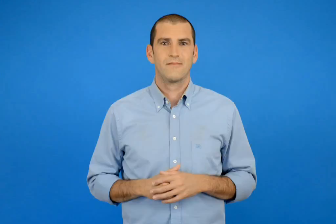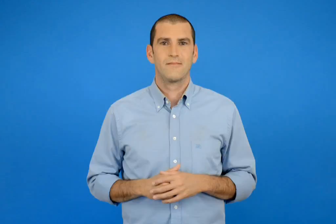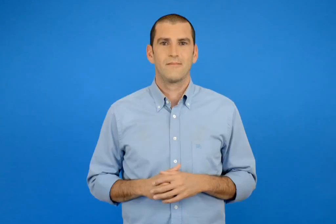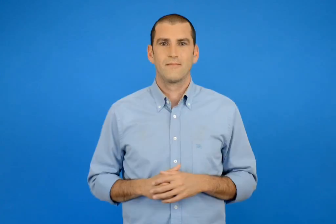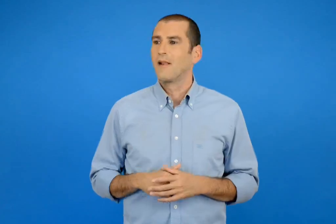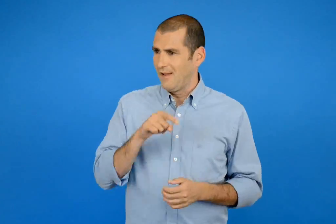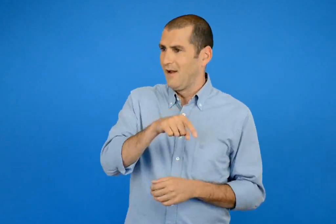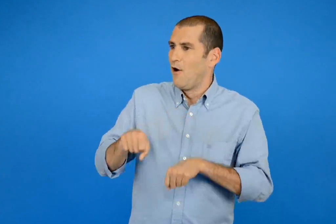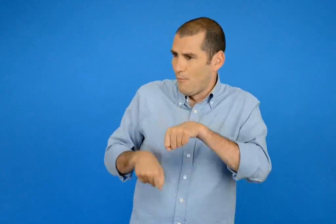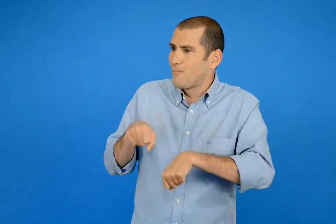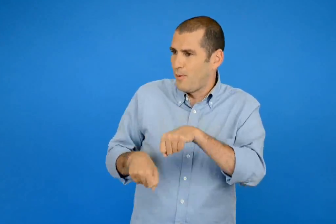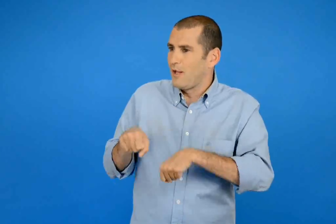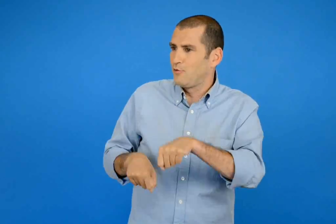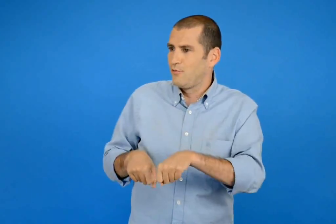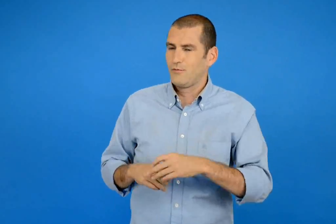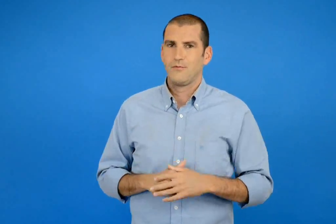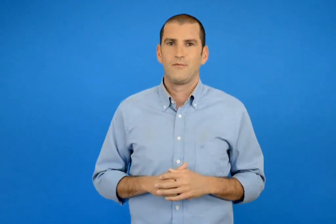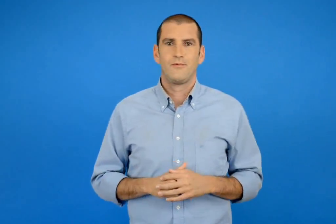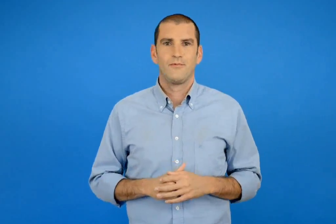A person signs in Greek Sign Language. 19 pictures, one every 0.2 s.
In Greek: είναι το ποδήλατο
